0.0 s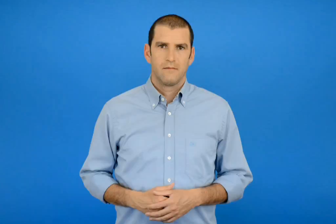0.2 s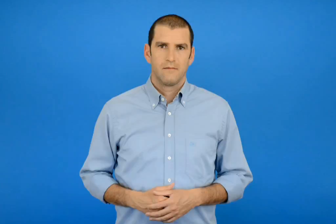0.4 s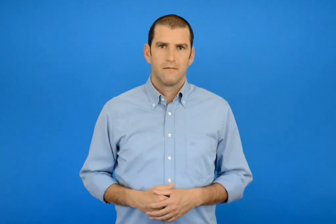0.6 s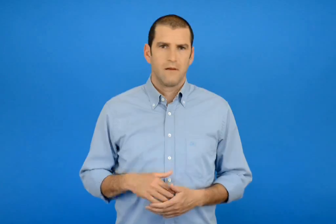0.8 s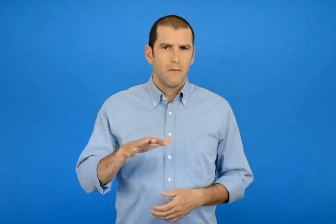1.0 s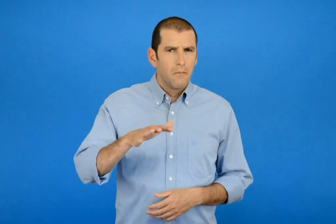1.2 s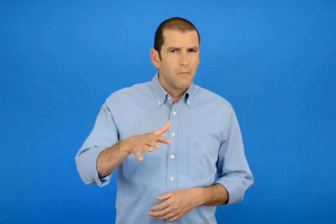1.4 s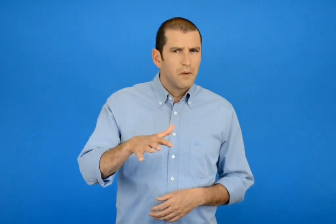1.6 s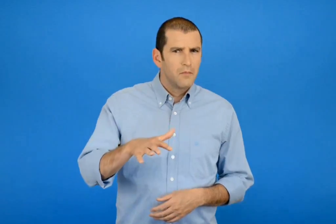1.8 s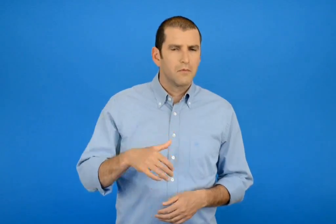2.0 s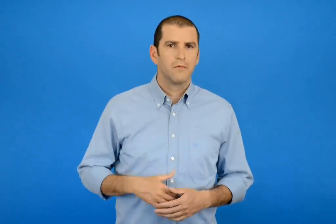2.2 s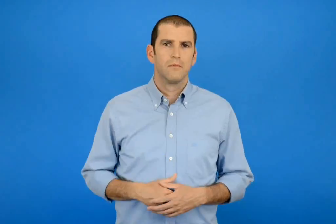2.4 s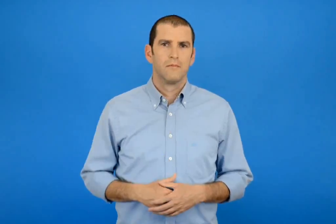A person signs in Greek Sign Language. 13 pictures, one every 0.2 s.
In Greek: περίπου
